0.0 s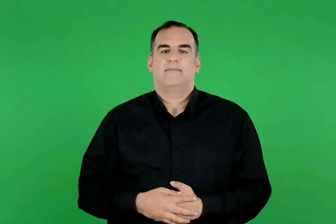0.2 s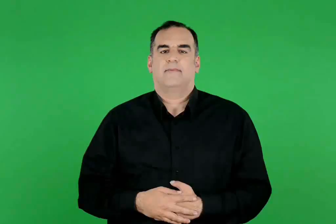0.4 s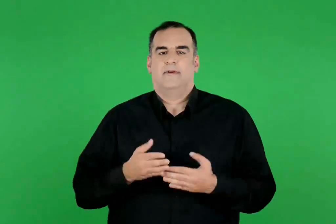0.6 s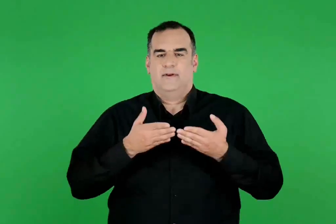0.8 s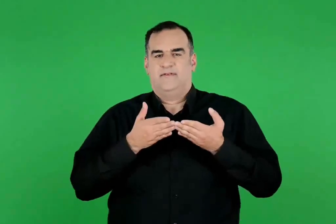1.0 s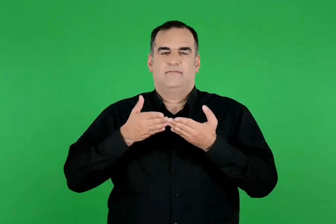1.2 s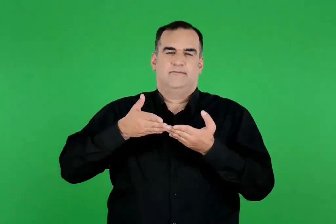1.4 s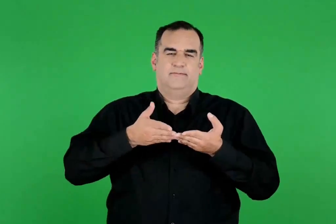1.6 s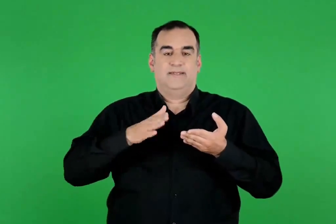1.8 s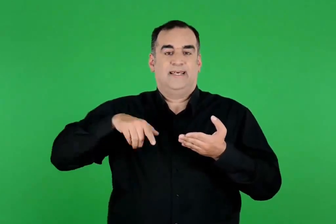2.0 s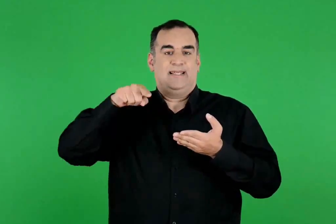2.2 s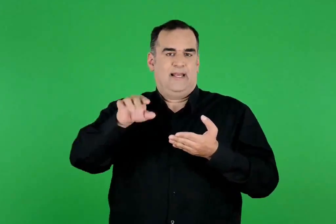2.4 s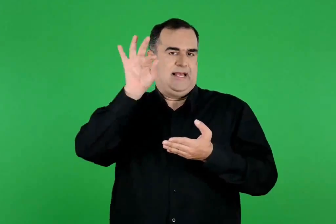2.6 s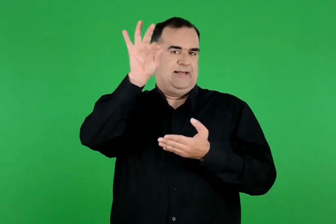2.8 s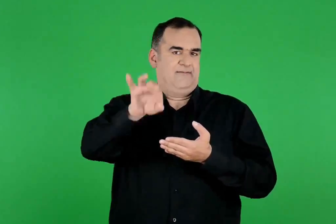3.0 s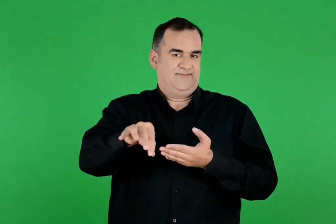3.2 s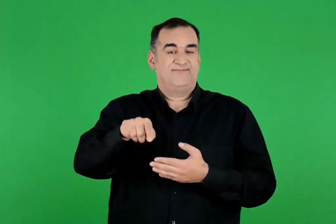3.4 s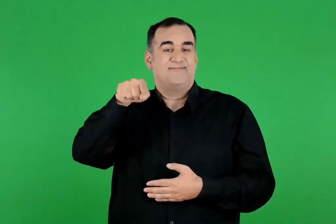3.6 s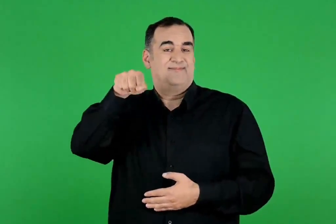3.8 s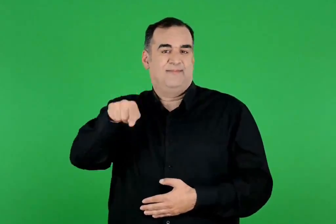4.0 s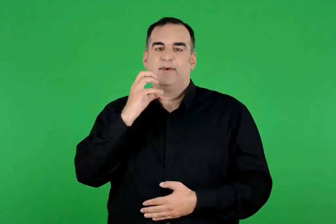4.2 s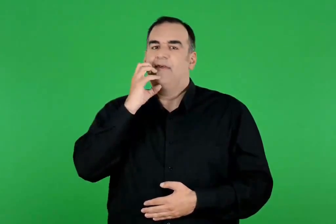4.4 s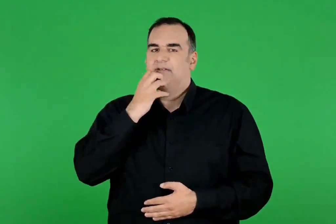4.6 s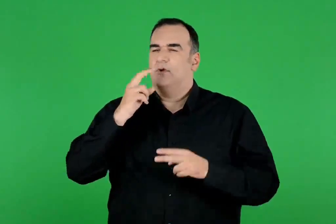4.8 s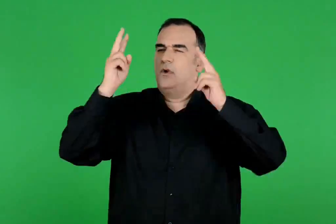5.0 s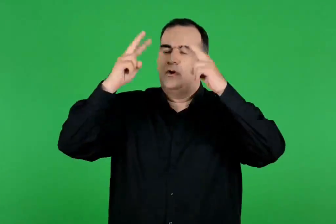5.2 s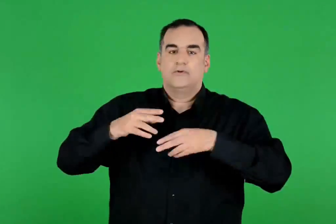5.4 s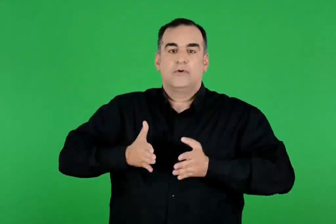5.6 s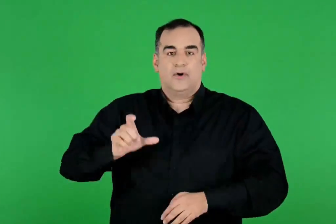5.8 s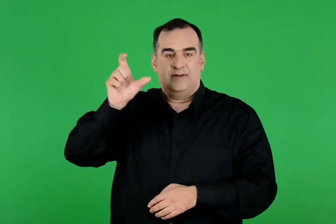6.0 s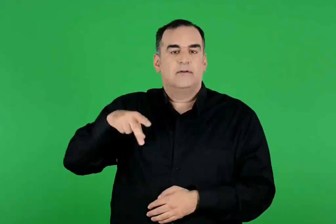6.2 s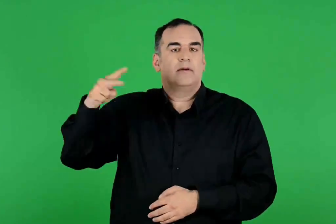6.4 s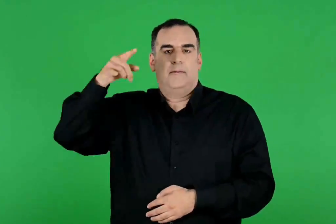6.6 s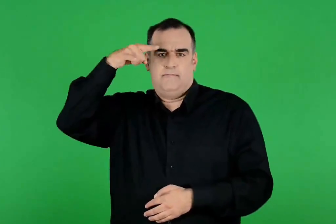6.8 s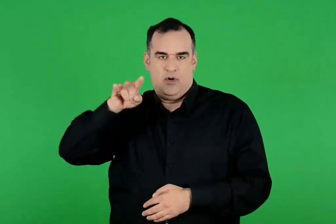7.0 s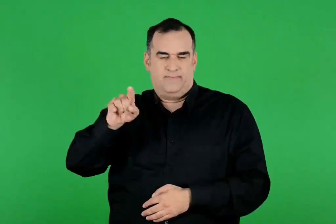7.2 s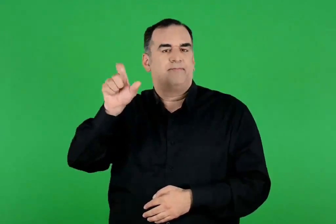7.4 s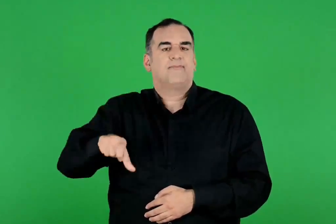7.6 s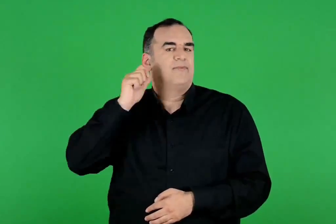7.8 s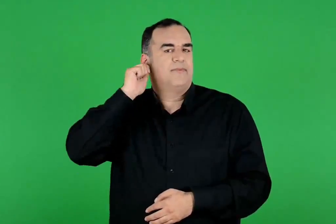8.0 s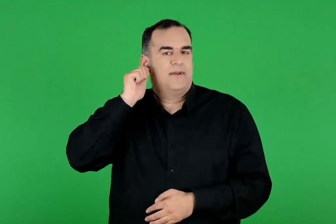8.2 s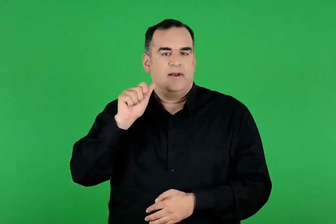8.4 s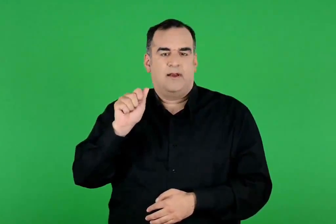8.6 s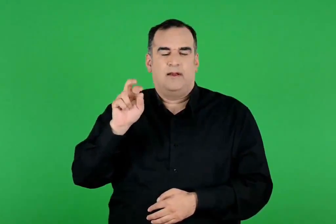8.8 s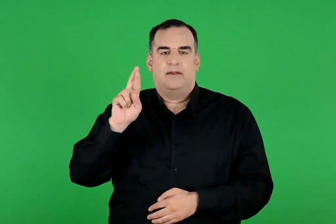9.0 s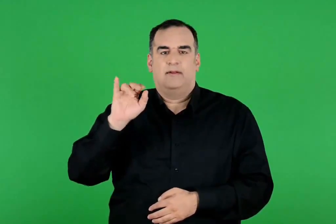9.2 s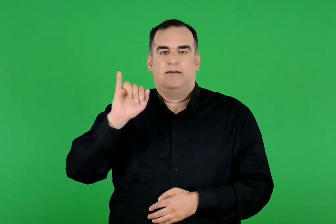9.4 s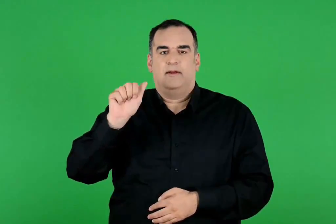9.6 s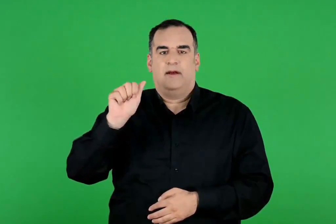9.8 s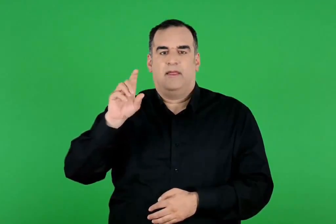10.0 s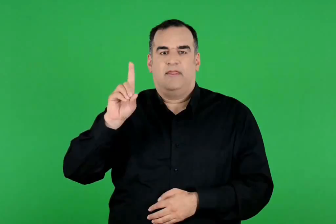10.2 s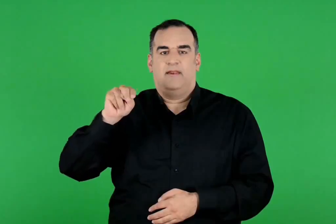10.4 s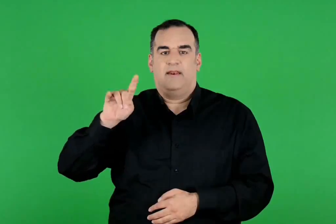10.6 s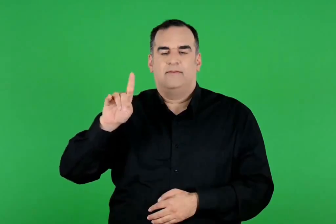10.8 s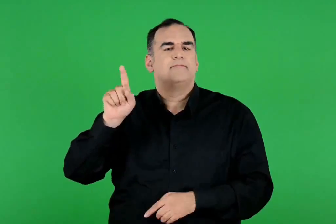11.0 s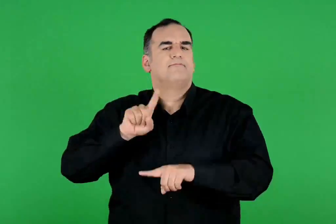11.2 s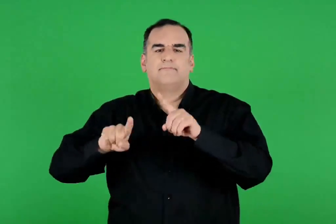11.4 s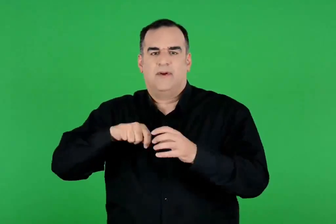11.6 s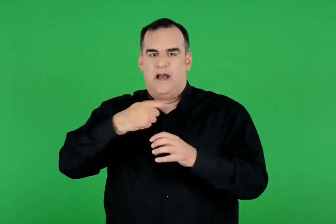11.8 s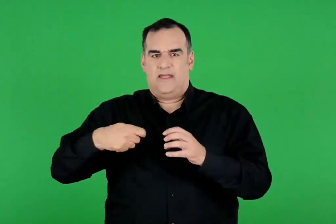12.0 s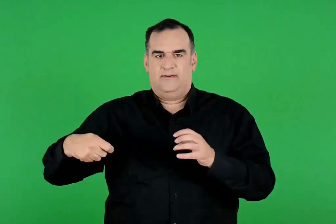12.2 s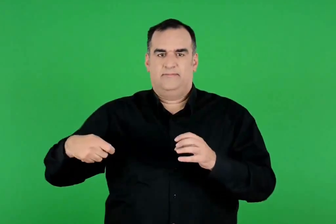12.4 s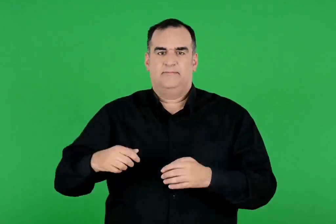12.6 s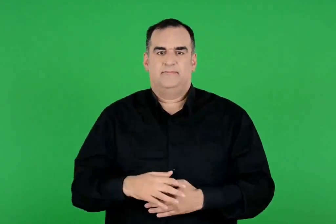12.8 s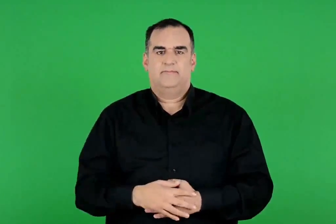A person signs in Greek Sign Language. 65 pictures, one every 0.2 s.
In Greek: το καράβι έφτασε στην κρήτη. εκεί ο θησέας γνώρισε την κόρη του μίνωα , την αριάδνη
